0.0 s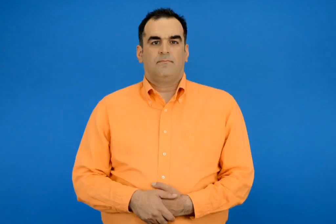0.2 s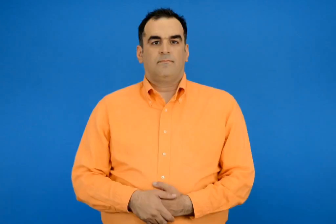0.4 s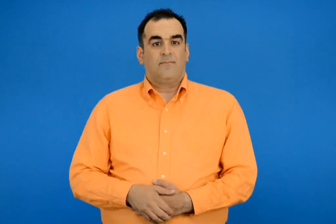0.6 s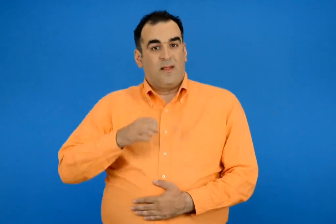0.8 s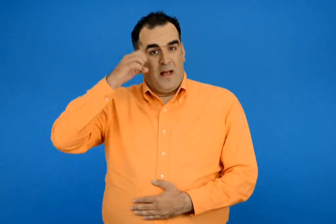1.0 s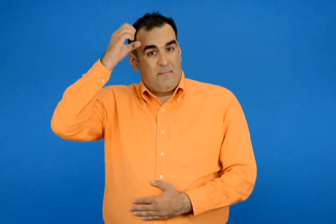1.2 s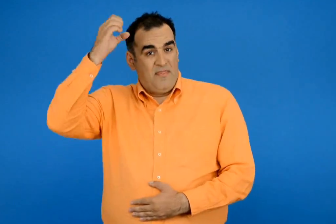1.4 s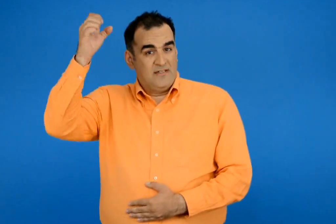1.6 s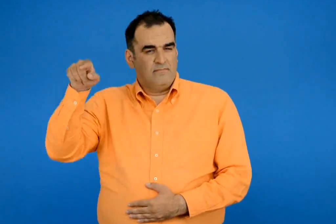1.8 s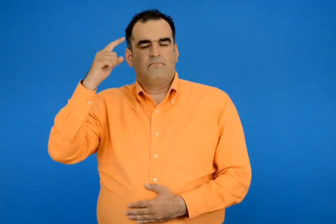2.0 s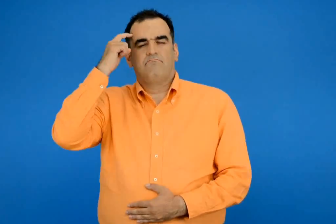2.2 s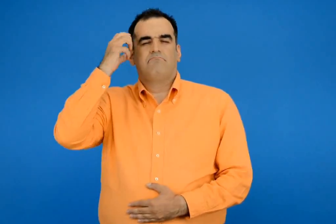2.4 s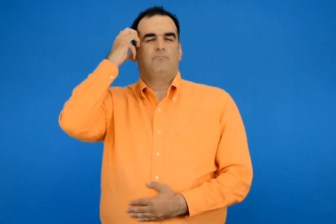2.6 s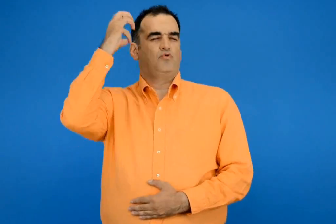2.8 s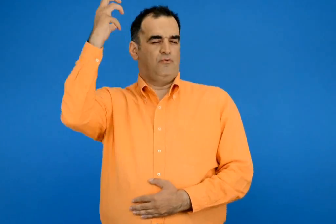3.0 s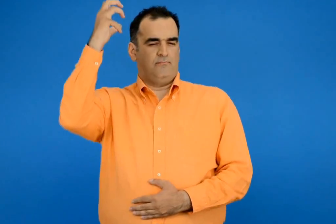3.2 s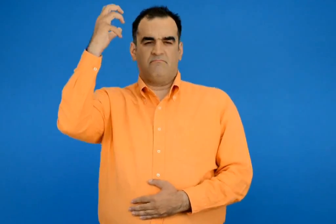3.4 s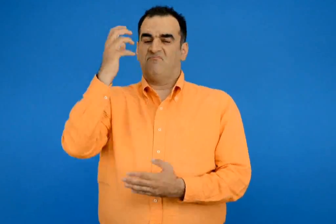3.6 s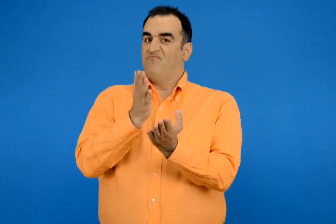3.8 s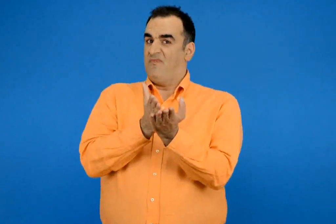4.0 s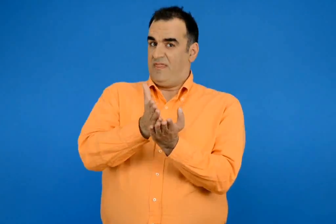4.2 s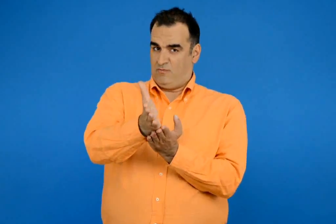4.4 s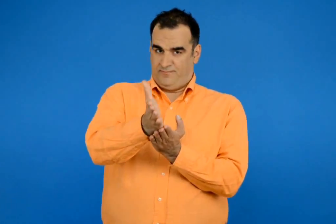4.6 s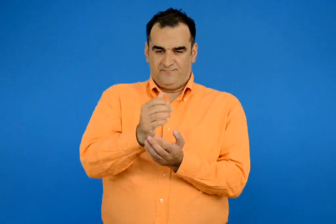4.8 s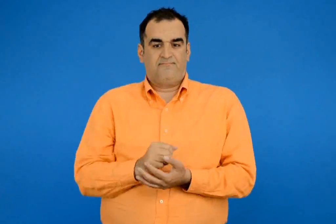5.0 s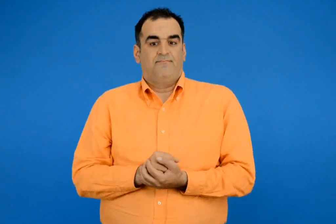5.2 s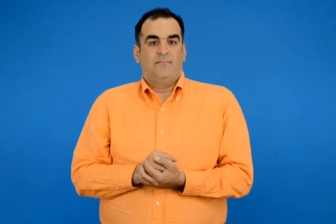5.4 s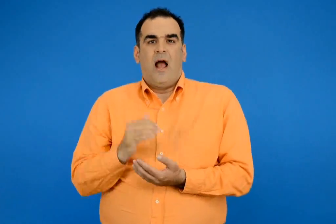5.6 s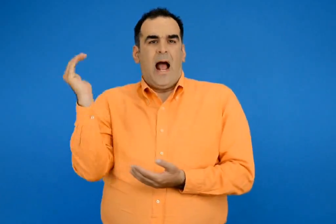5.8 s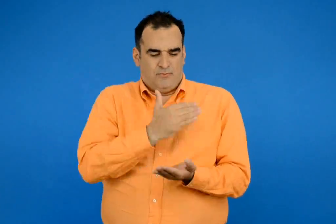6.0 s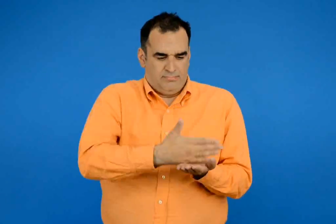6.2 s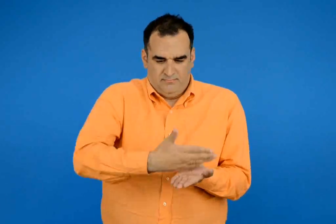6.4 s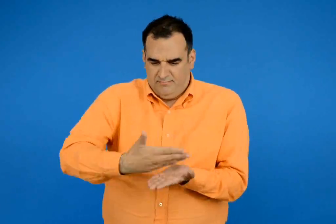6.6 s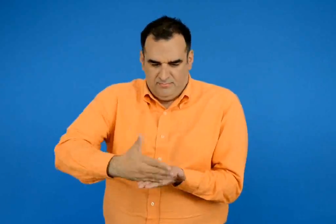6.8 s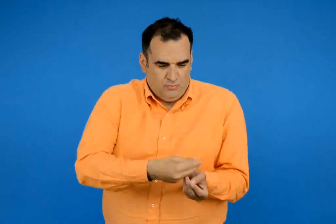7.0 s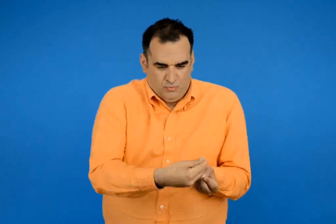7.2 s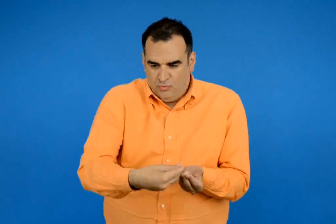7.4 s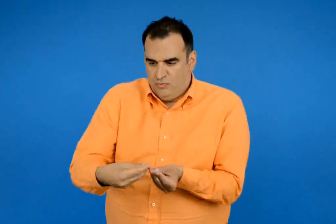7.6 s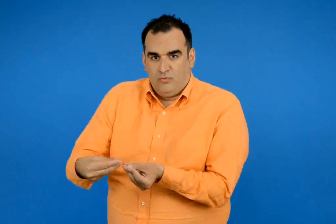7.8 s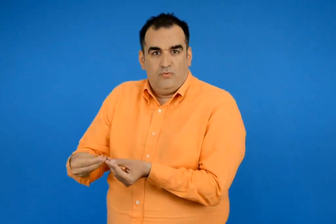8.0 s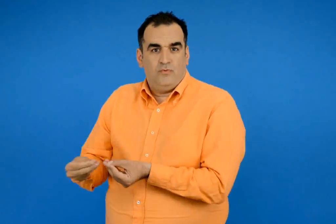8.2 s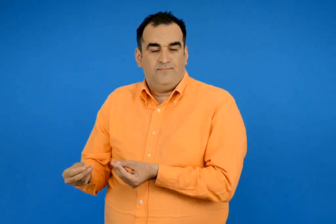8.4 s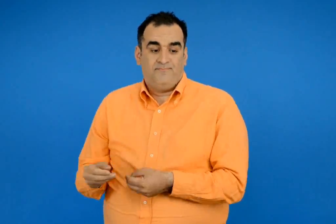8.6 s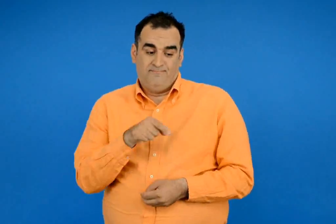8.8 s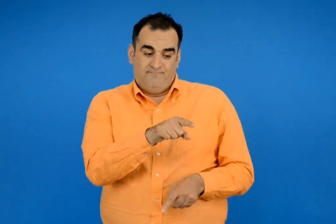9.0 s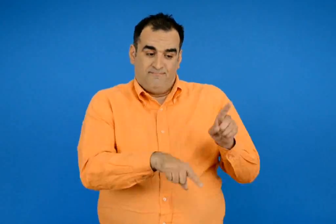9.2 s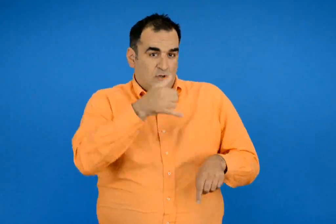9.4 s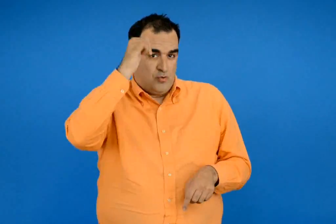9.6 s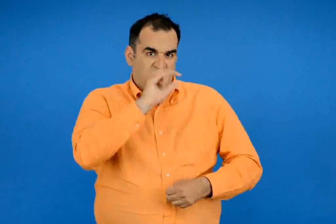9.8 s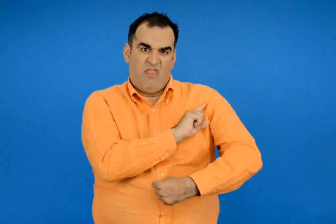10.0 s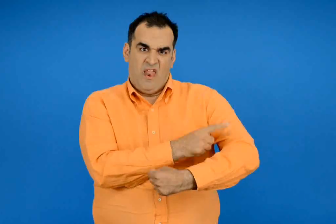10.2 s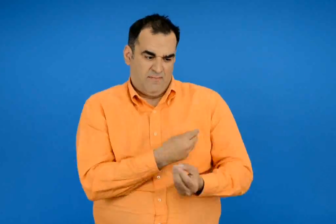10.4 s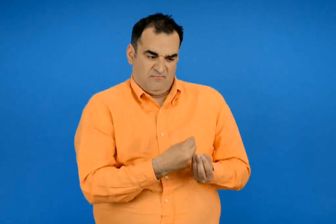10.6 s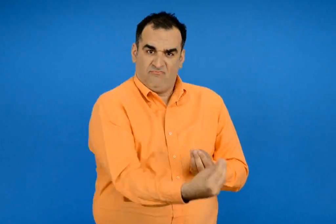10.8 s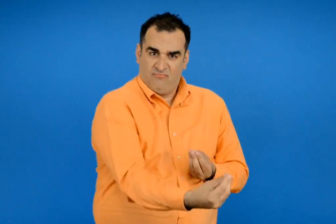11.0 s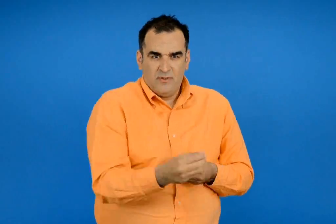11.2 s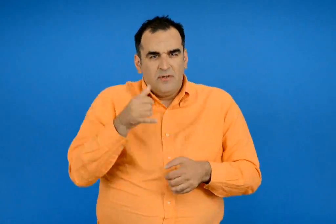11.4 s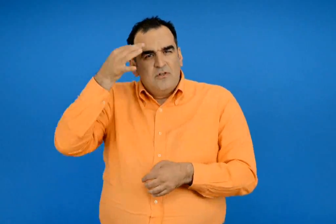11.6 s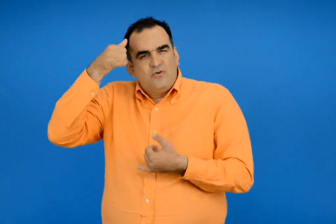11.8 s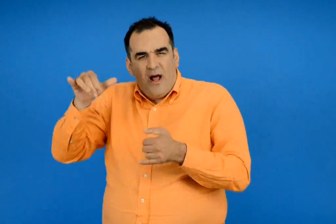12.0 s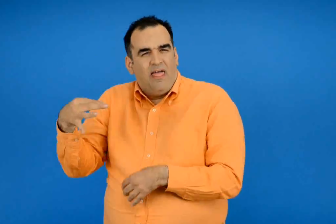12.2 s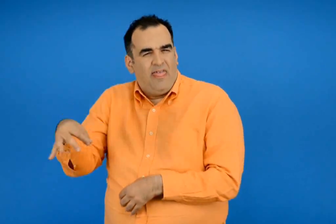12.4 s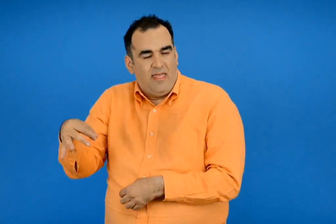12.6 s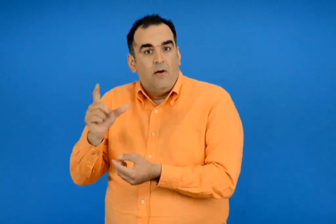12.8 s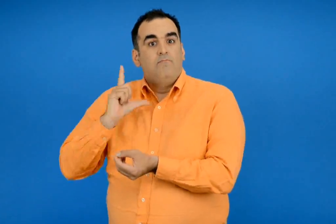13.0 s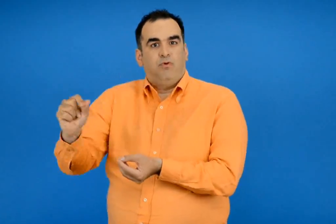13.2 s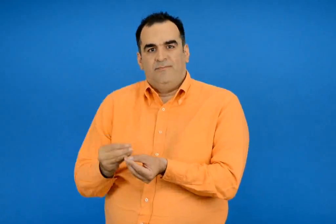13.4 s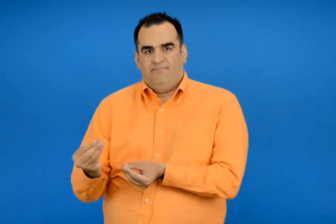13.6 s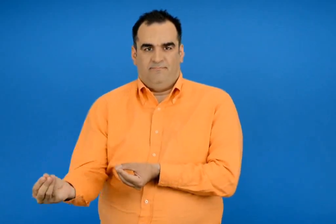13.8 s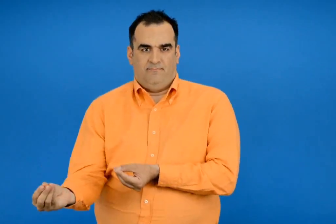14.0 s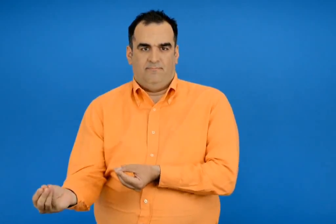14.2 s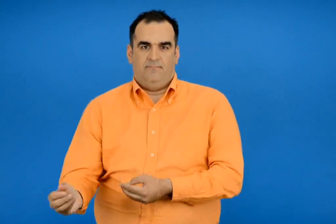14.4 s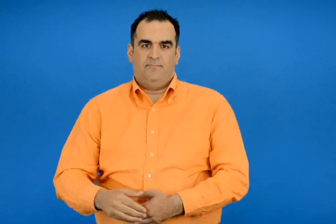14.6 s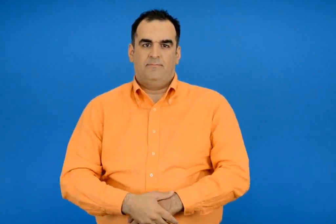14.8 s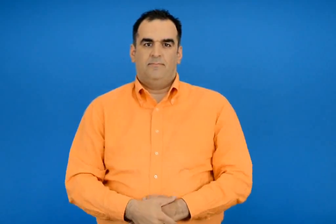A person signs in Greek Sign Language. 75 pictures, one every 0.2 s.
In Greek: ο επιμηθέας που ήταν σοφός και δίκαιος άρχισε αμέσως τη μοιρασιά σε αλλά έδωσε δύναμη ενώ στα πιο αδύναμα έδωσε ταχύτητα
